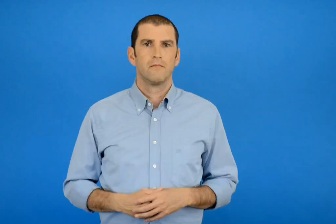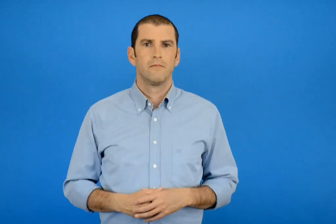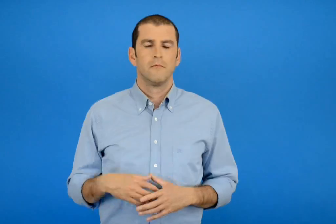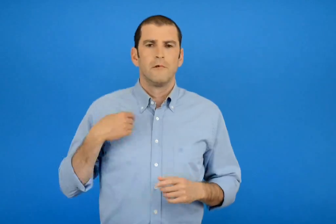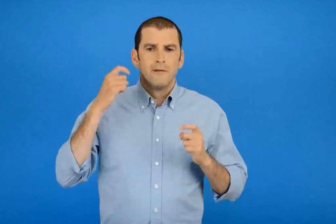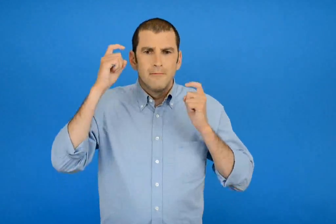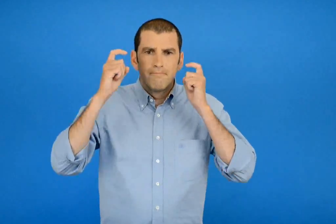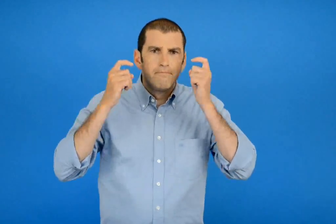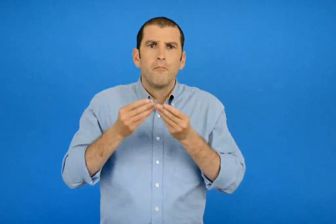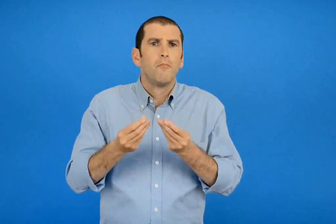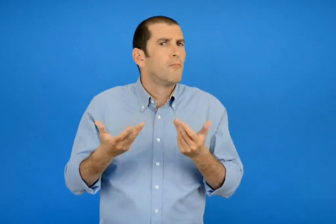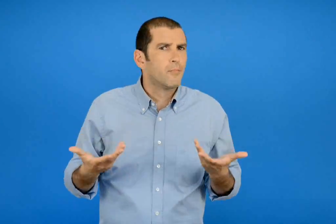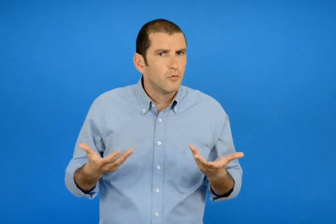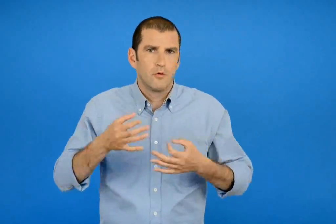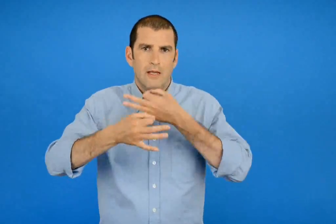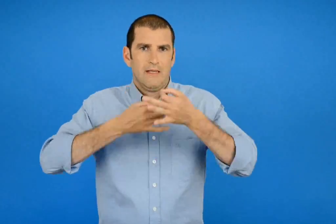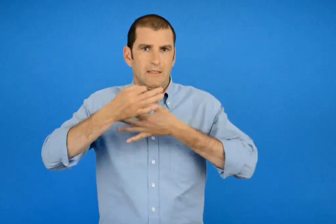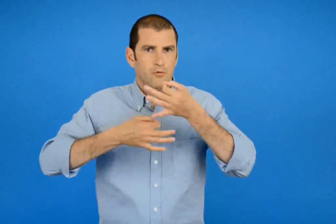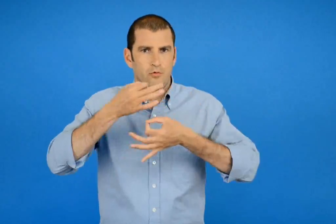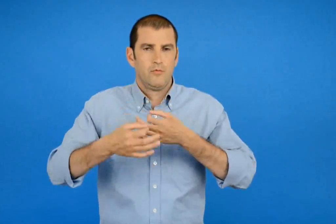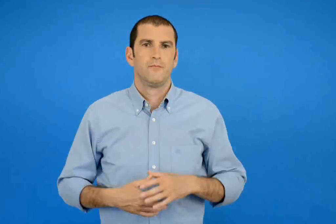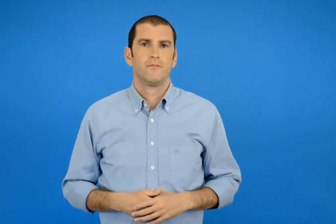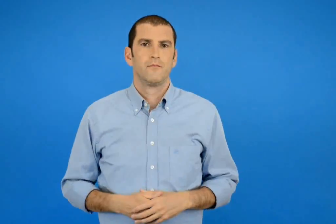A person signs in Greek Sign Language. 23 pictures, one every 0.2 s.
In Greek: εξηγώ πως σκέφτηκα
